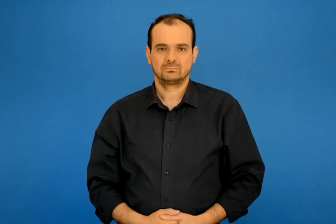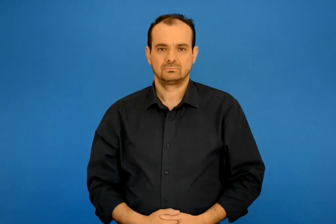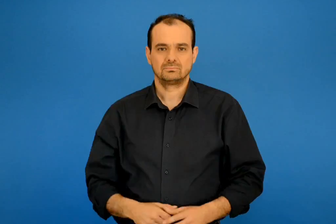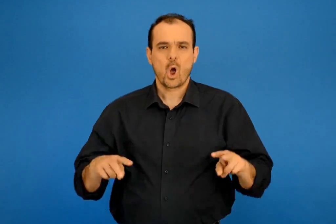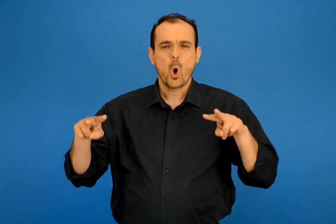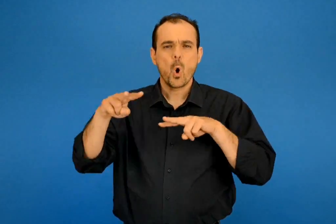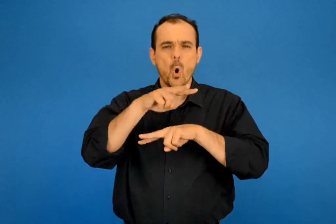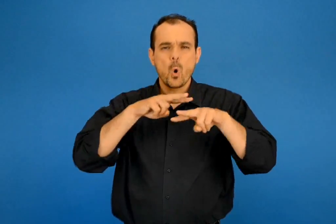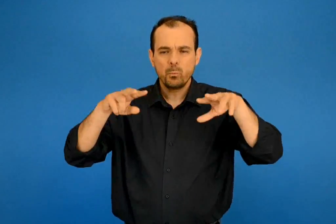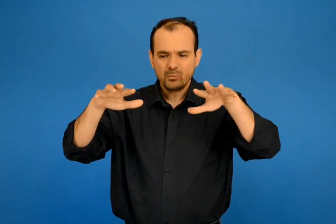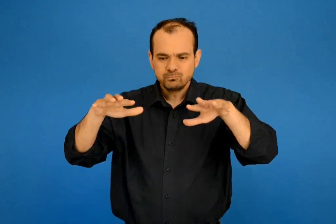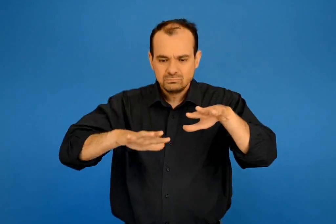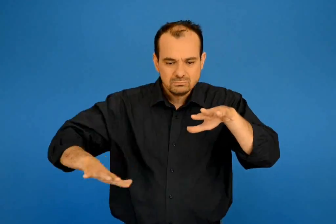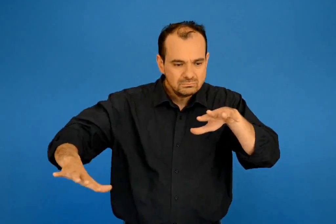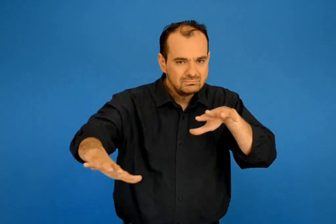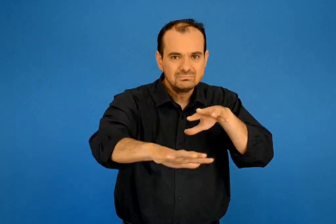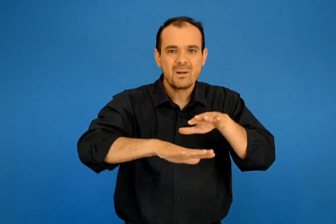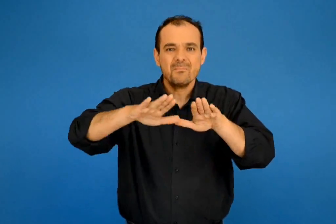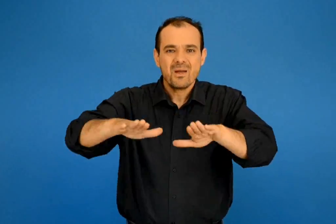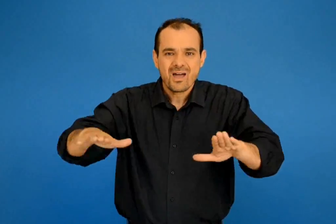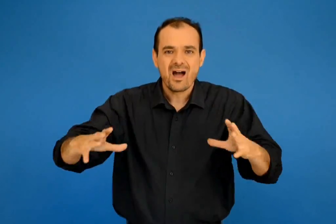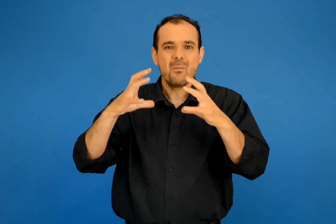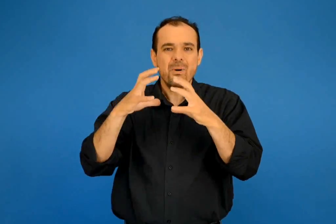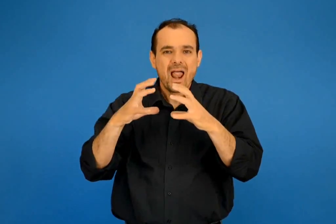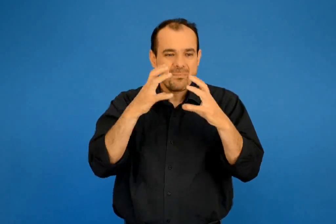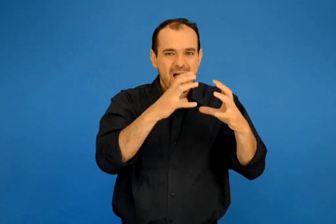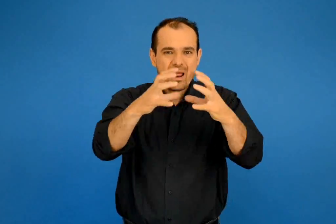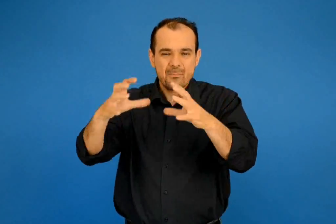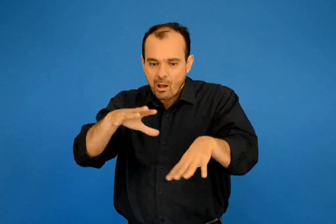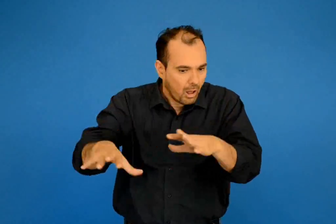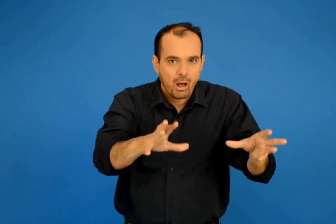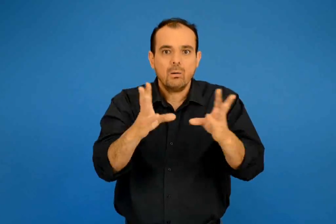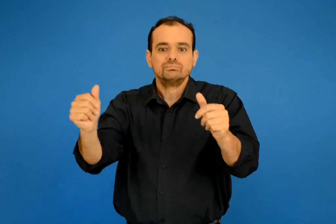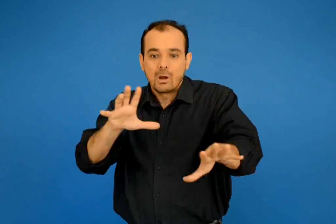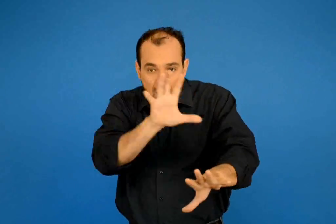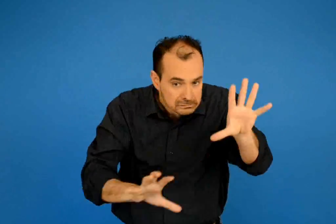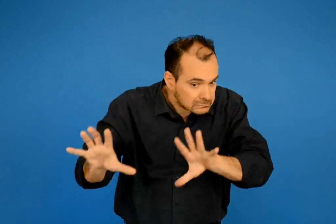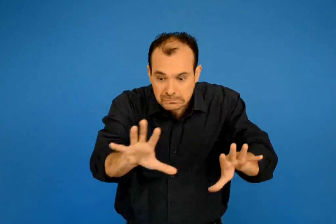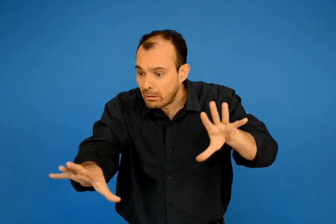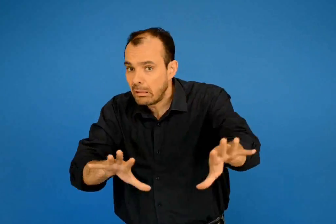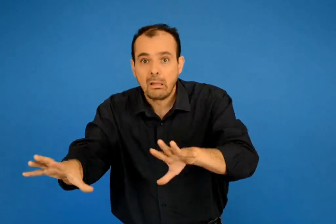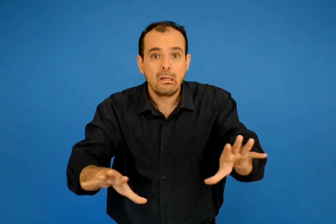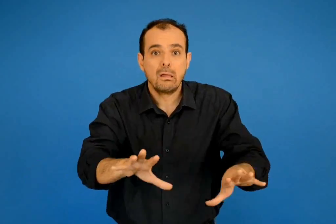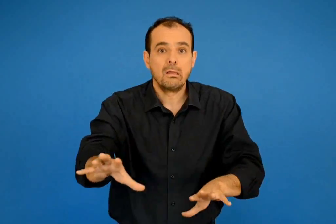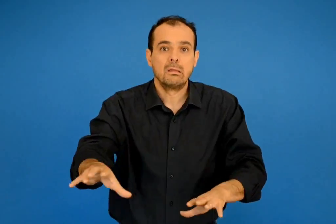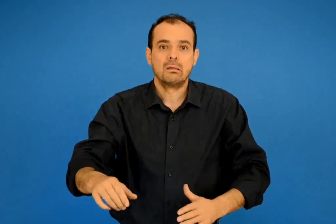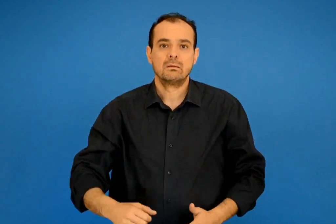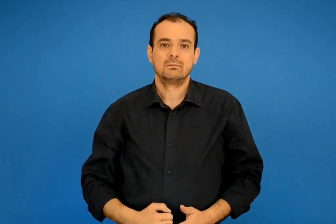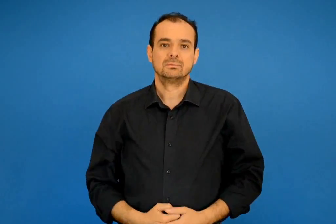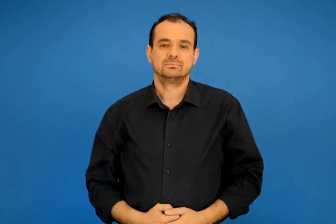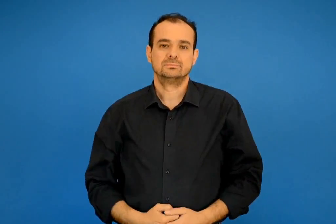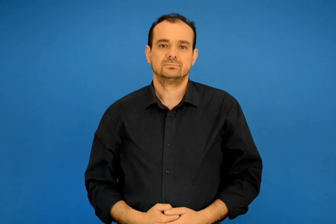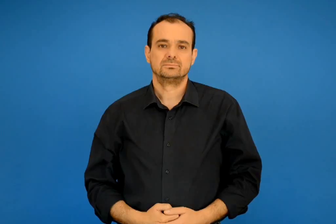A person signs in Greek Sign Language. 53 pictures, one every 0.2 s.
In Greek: κι έγινε ξαφνικά μια τέτοια ομίχλη που τα παιδιά της γειτονίας έχασαν τα τοπία μέσα από τα χέρια τους
